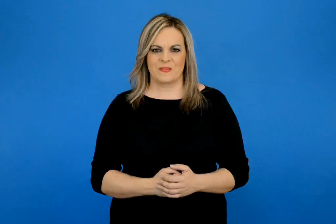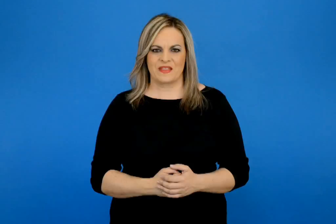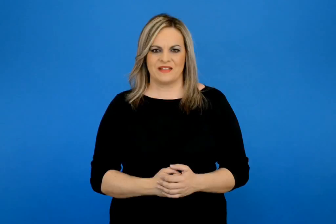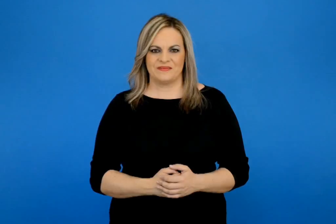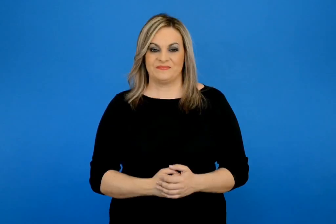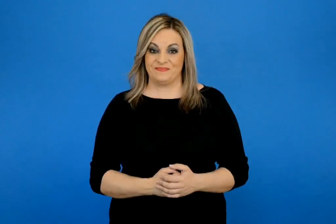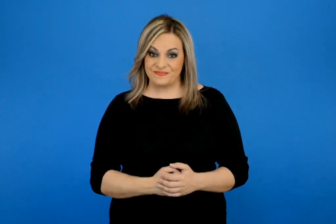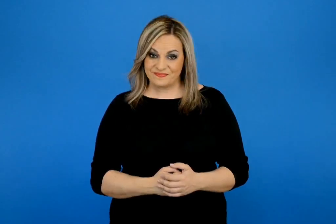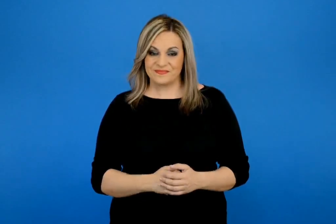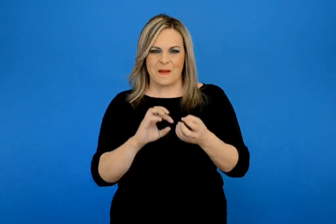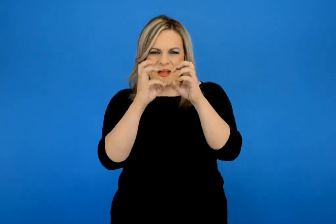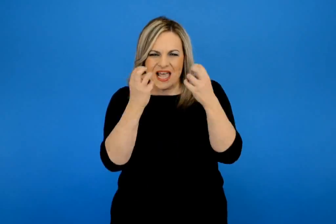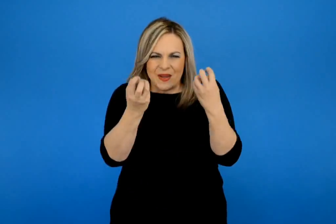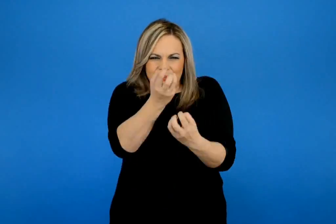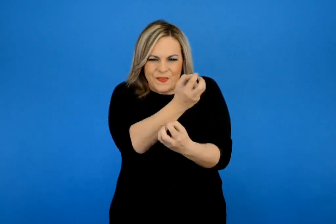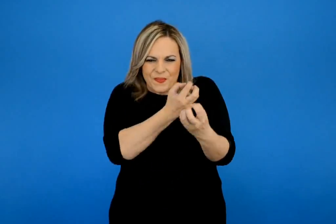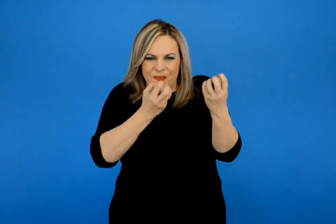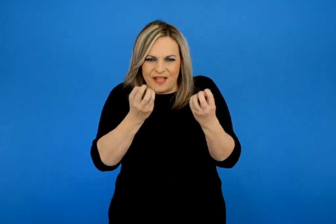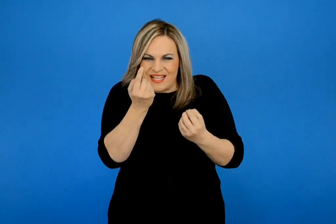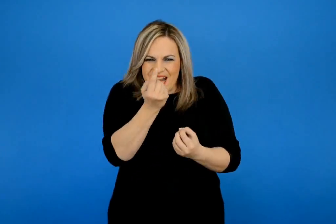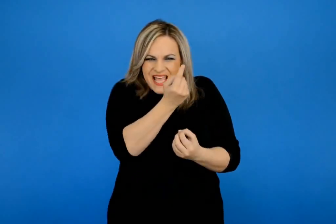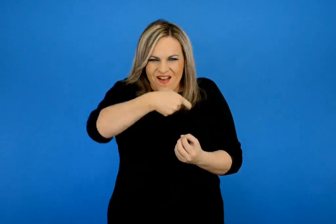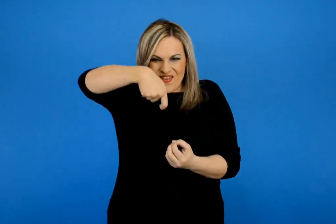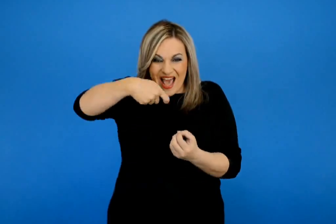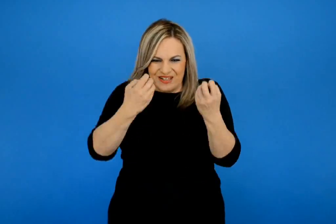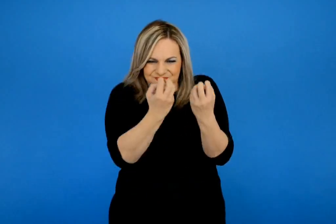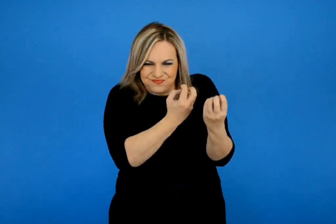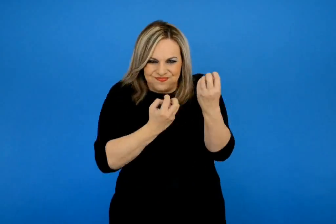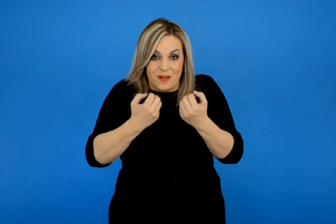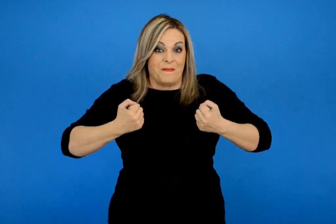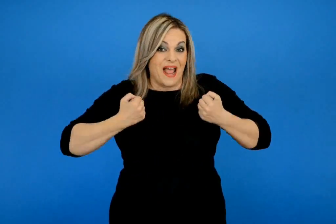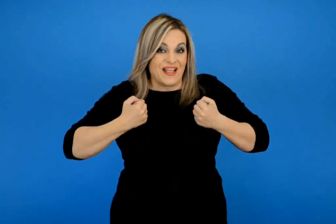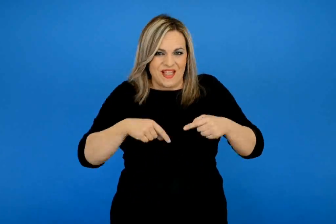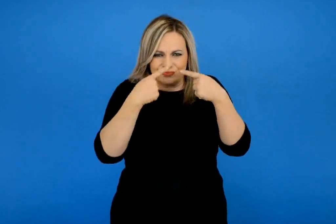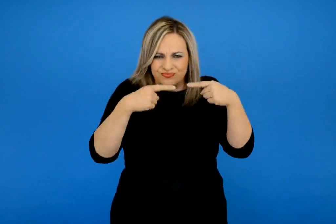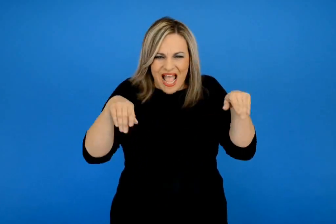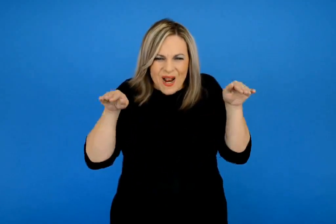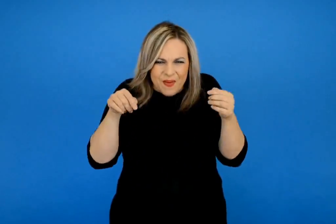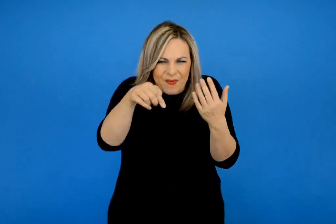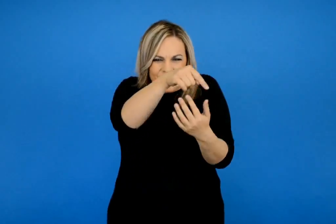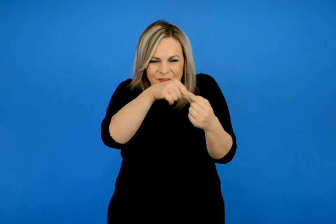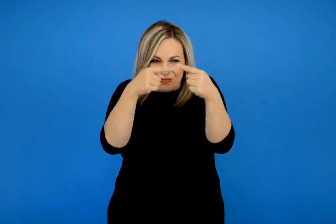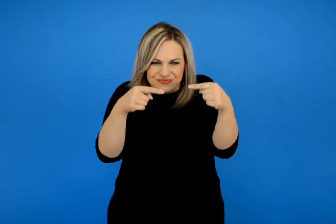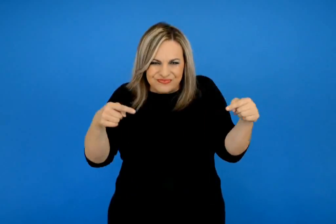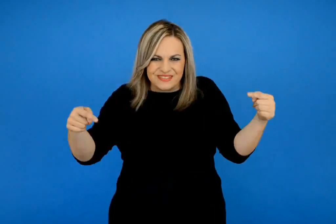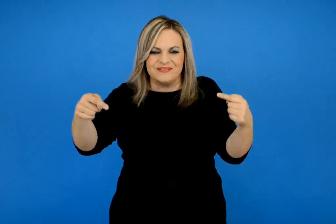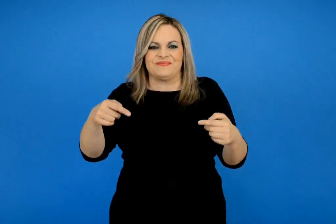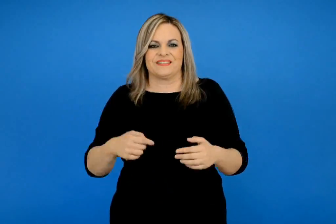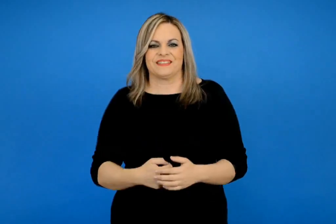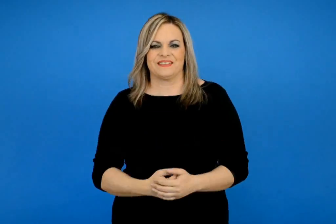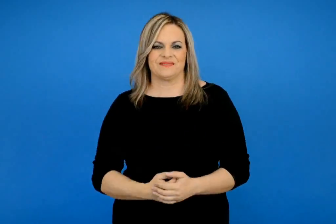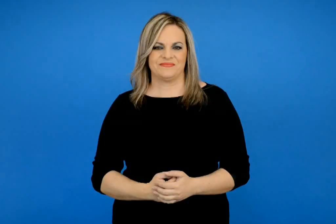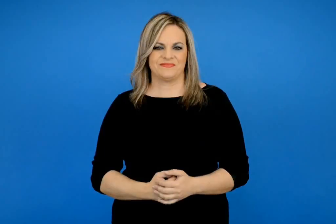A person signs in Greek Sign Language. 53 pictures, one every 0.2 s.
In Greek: μπάλες μπάλες και κεράκια κι αναμμένα φαναράκια και παιχνίδια κι αγγελούδια κι άλλα χίλια δυο καλούδια
